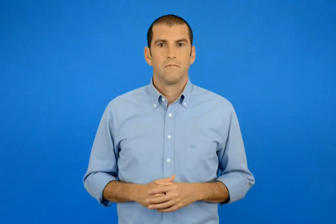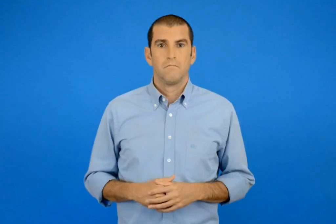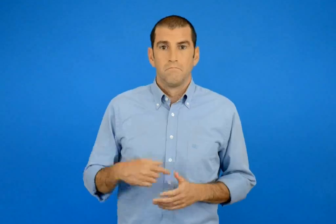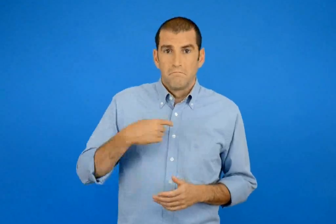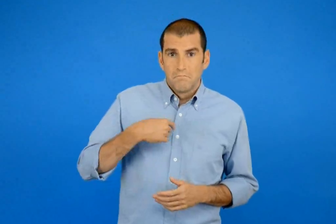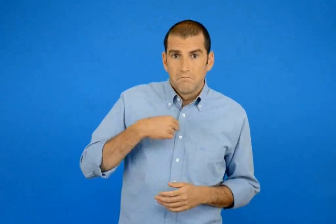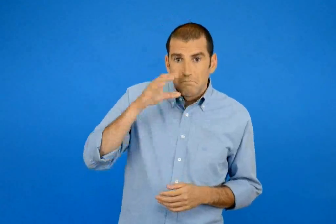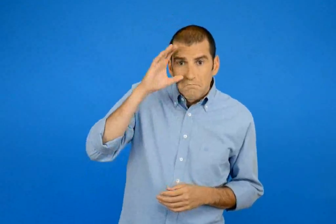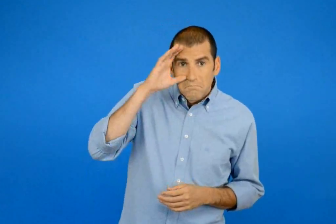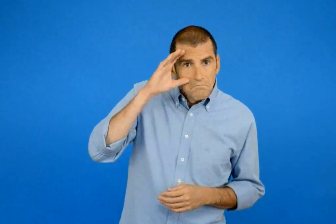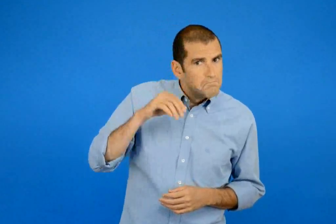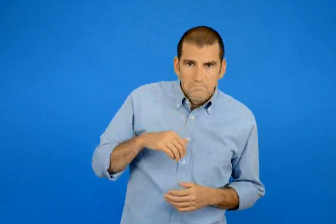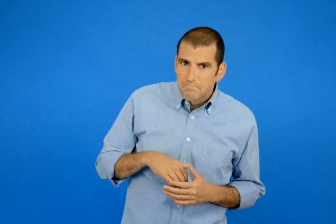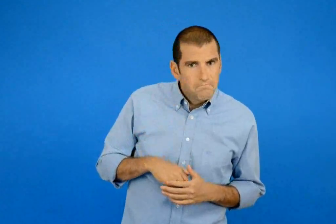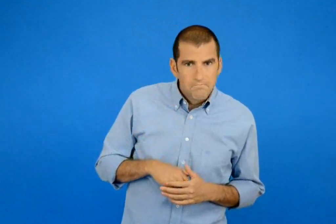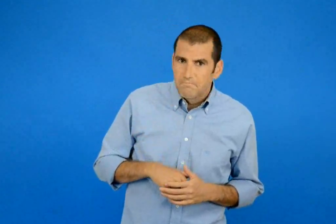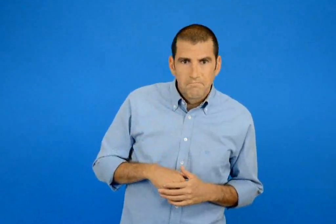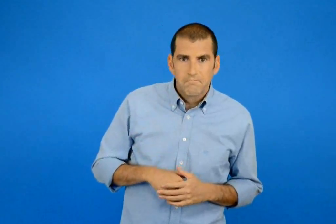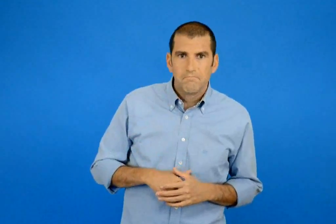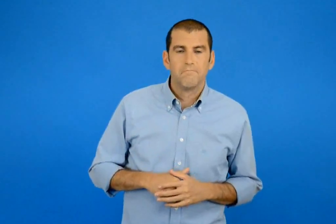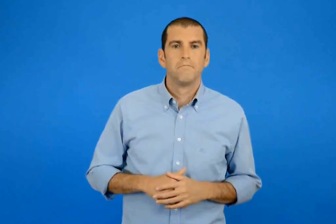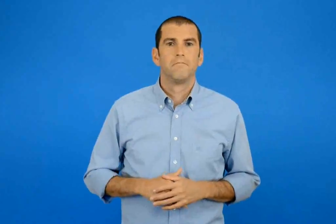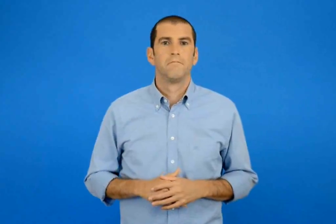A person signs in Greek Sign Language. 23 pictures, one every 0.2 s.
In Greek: δε με ακούς ;
